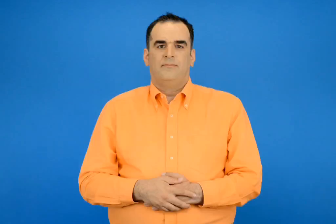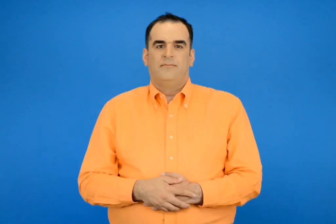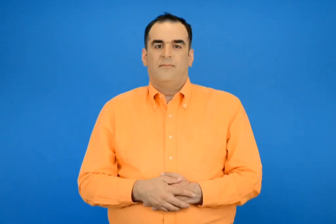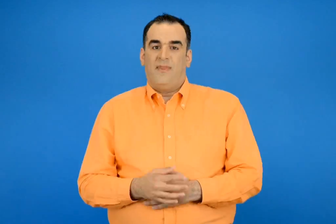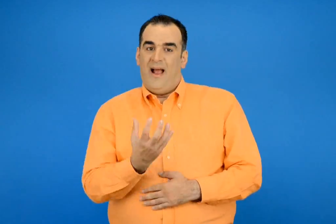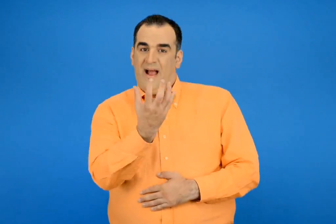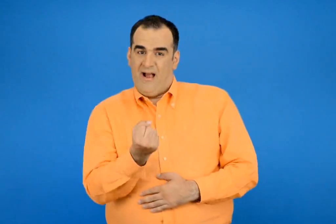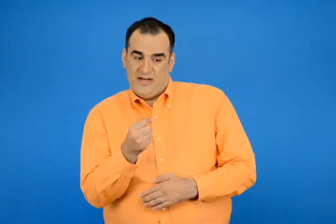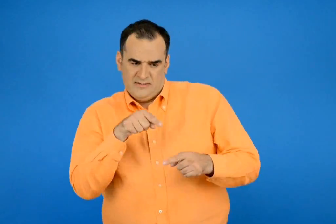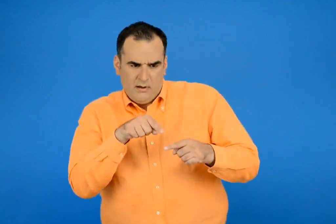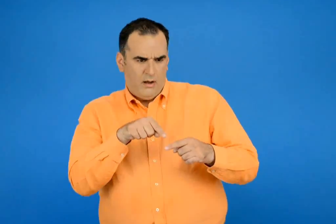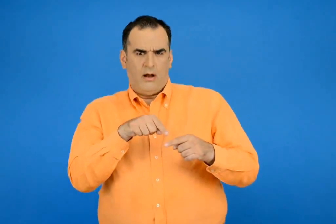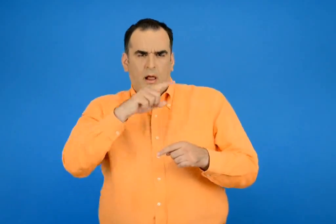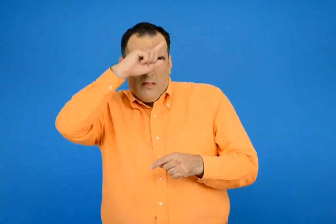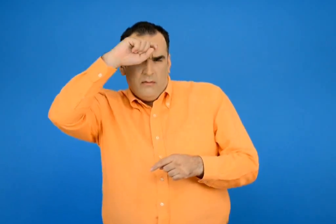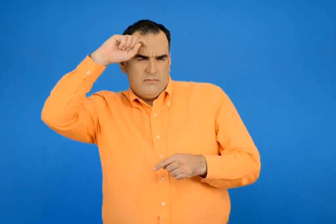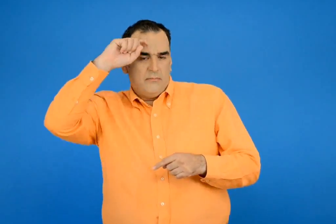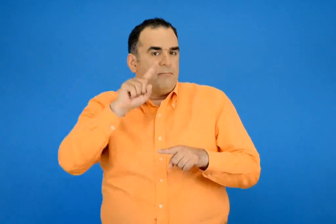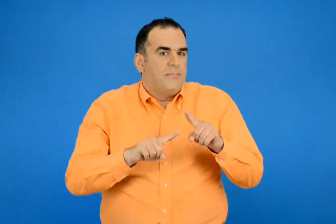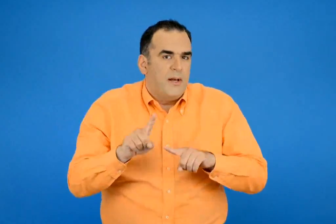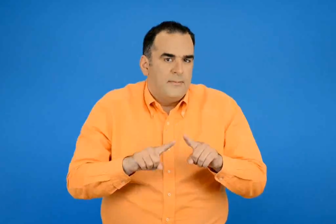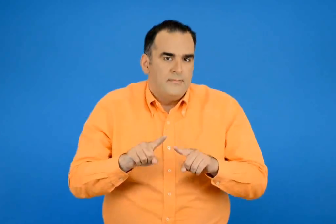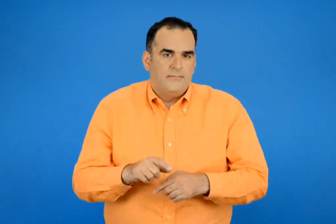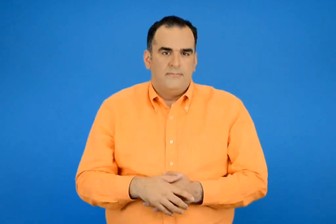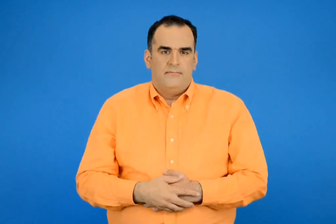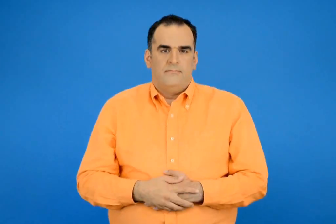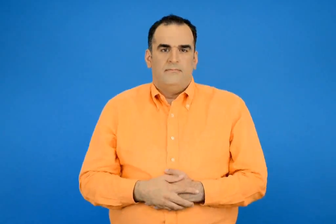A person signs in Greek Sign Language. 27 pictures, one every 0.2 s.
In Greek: ποιά αφαίρεση με δυσκόλεψε ;
